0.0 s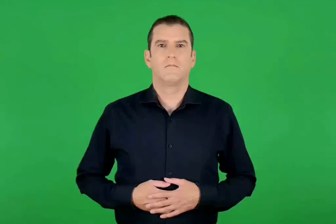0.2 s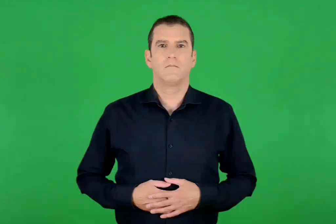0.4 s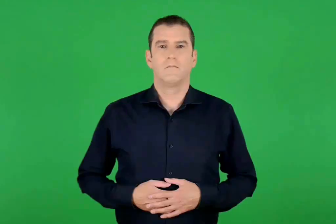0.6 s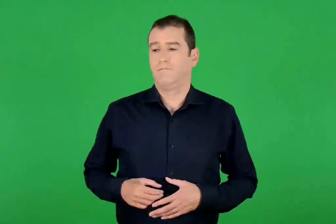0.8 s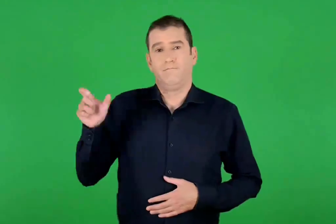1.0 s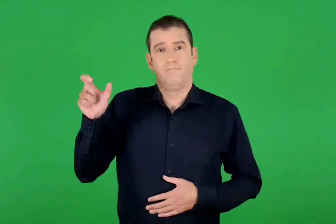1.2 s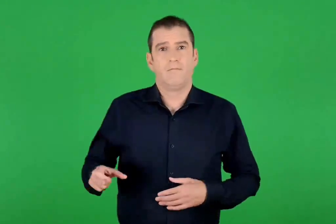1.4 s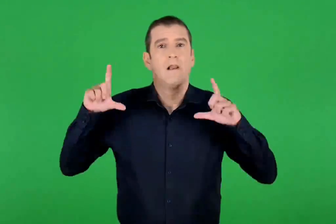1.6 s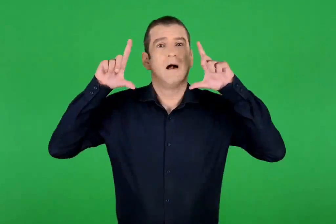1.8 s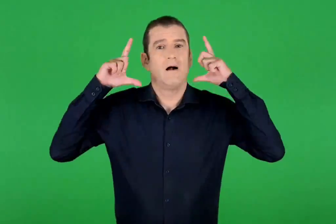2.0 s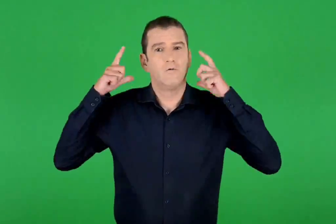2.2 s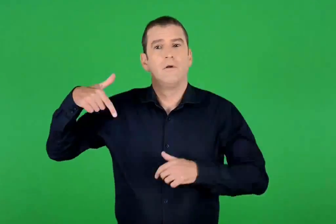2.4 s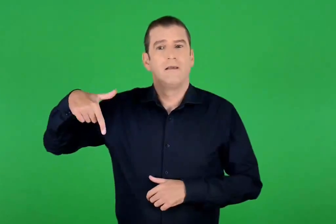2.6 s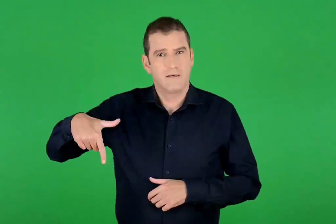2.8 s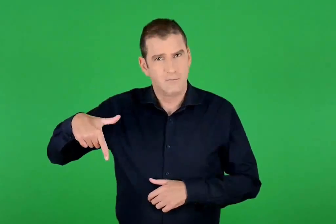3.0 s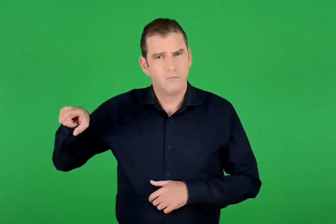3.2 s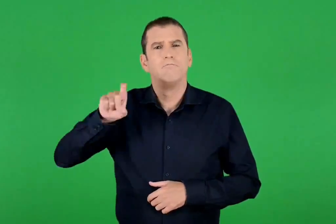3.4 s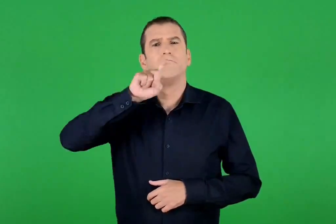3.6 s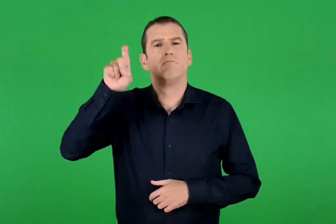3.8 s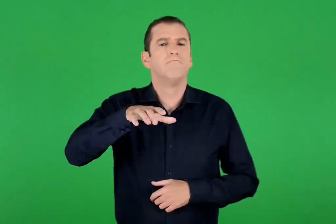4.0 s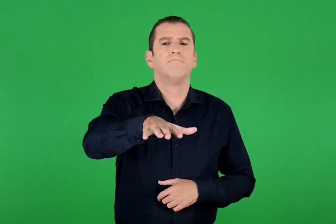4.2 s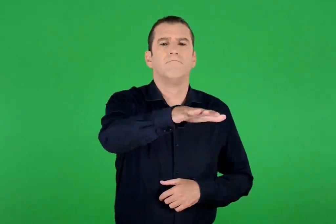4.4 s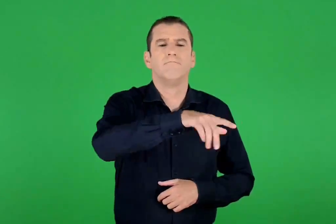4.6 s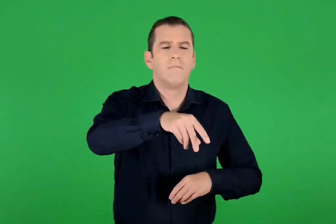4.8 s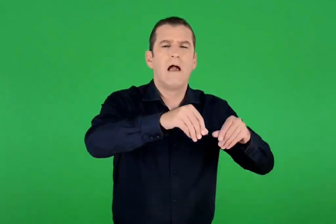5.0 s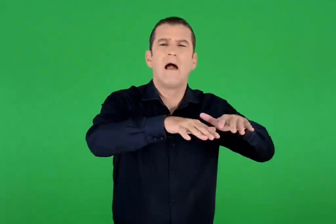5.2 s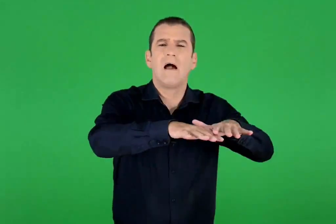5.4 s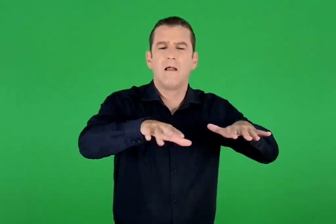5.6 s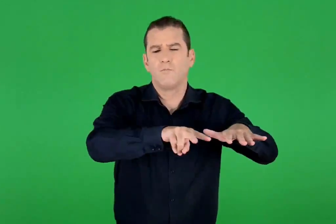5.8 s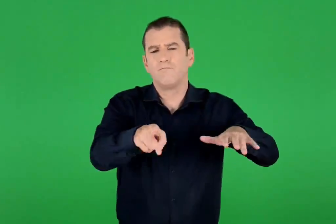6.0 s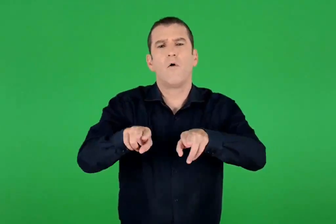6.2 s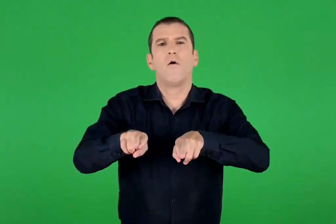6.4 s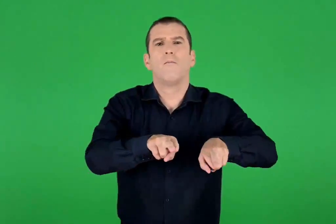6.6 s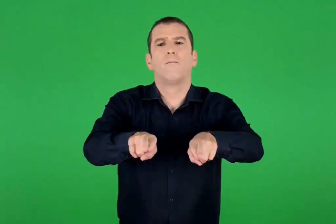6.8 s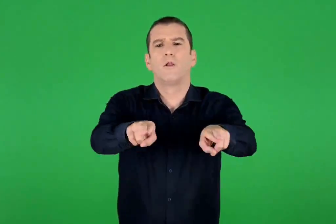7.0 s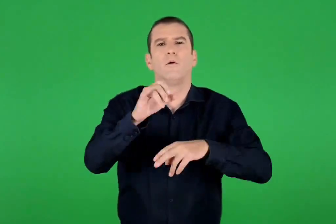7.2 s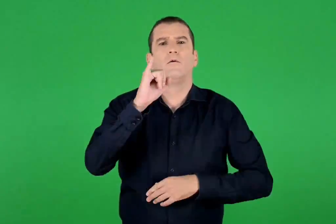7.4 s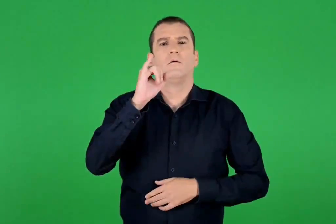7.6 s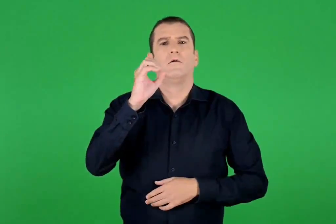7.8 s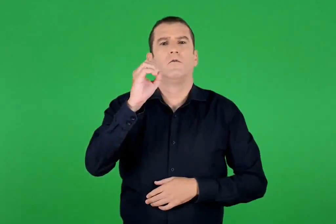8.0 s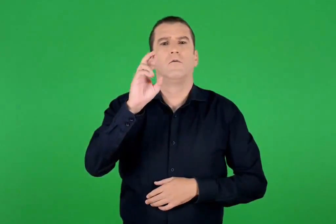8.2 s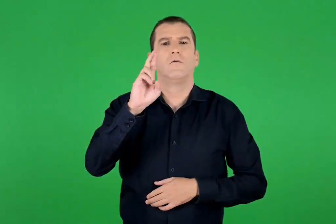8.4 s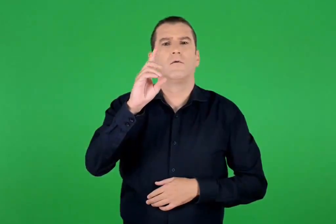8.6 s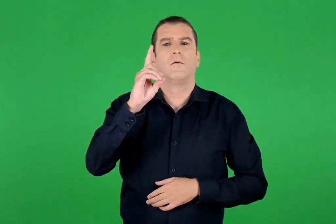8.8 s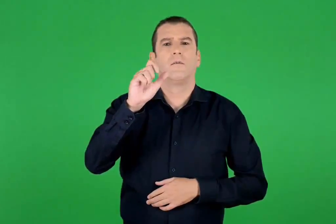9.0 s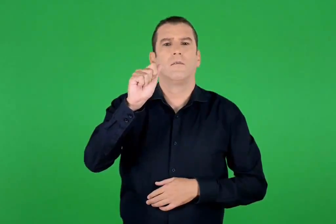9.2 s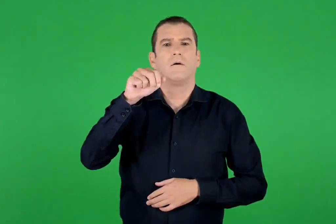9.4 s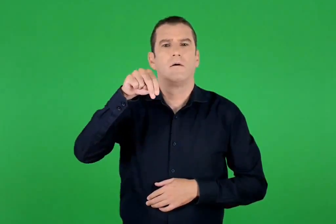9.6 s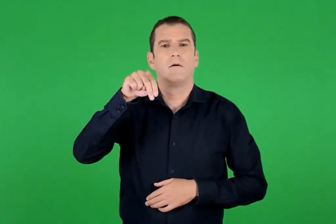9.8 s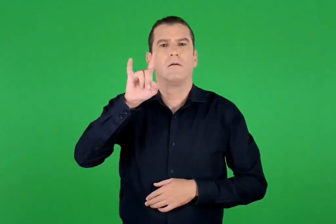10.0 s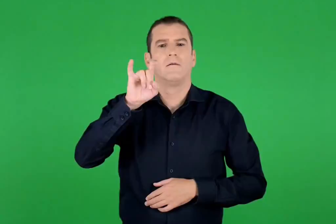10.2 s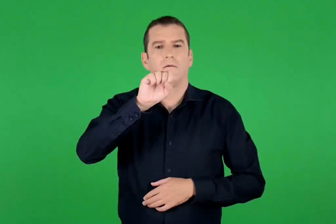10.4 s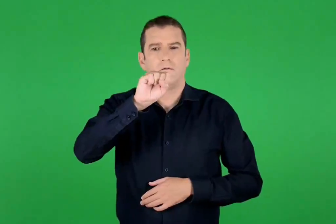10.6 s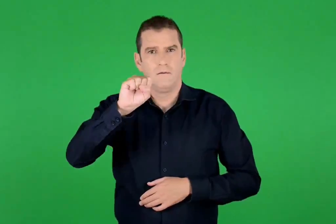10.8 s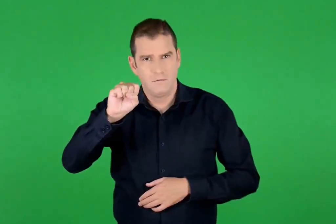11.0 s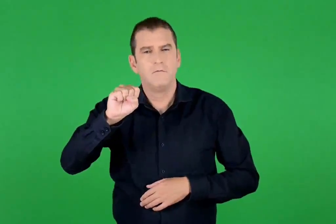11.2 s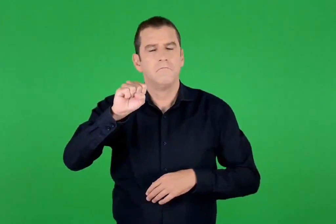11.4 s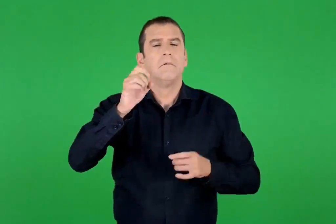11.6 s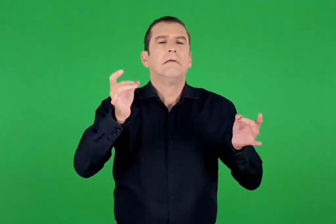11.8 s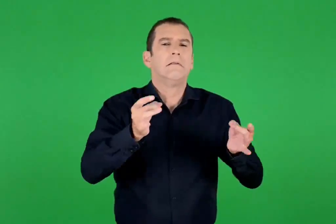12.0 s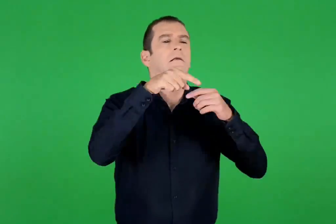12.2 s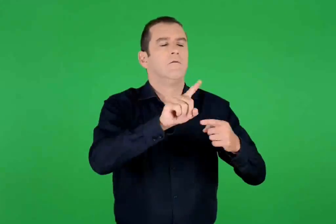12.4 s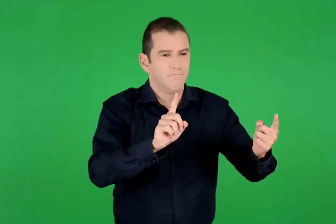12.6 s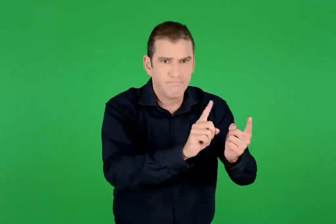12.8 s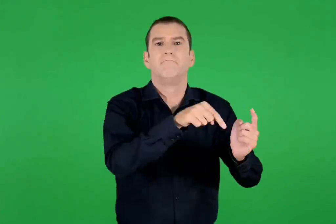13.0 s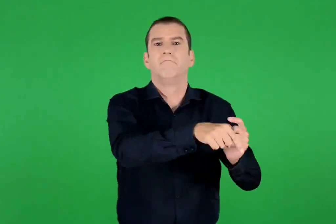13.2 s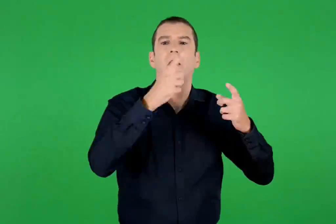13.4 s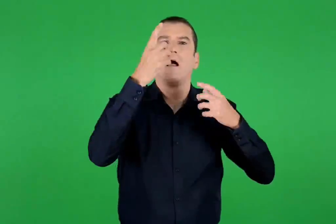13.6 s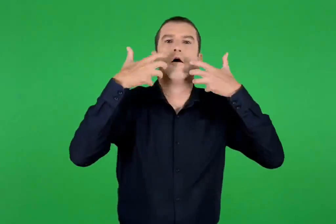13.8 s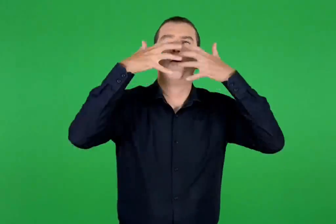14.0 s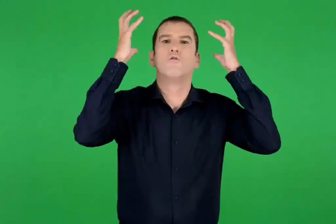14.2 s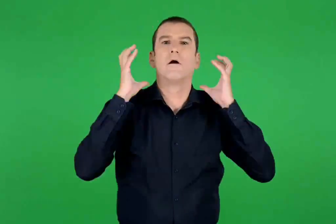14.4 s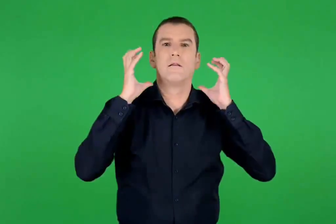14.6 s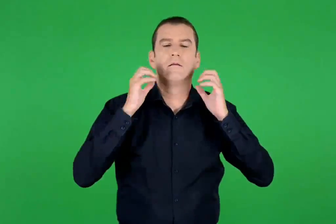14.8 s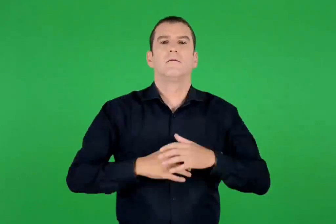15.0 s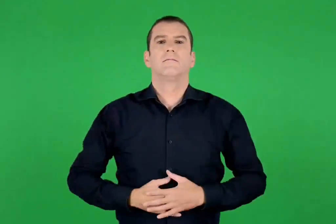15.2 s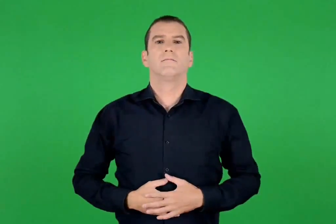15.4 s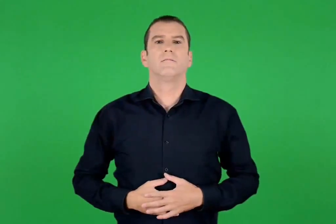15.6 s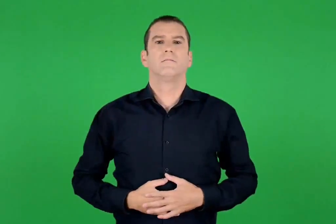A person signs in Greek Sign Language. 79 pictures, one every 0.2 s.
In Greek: ο άγιος γεράσιμος , που ζούσε στην έρημο του ποταμού ιορδάνη , συναντήθηκε κάποτε με ένα λιοντάρι
